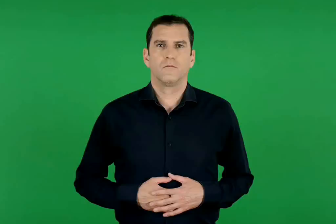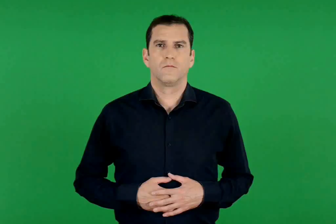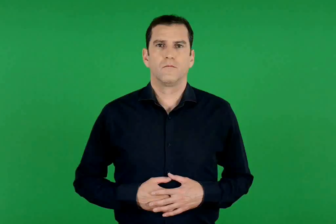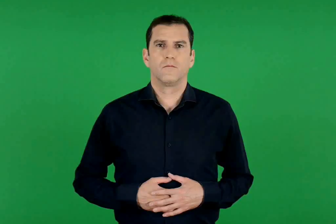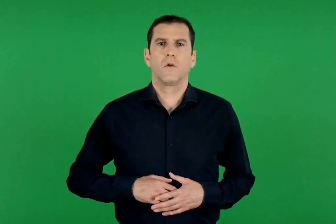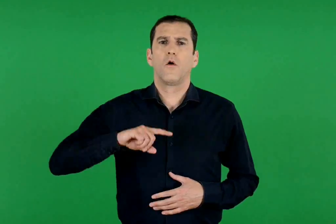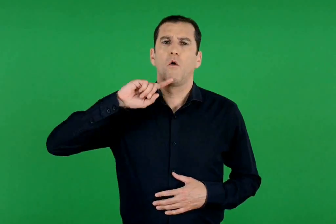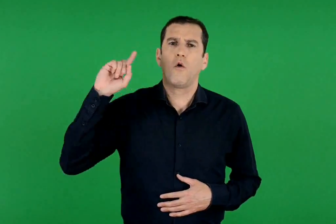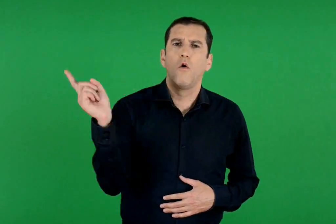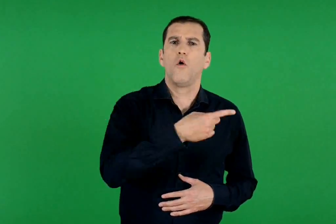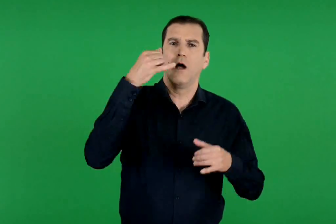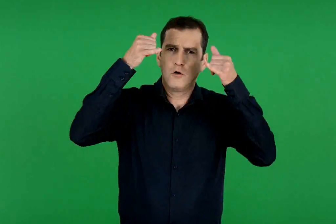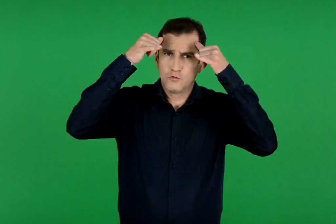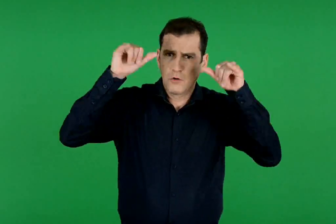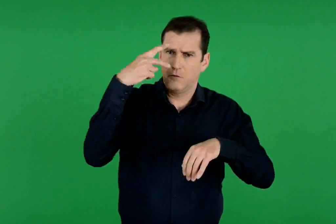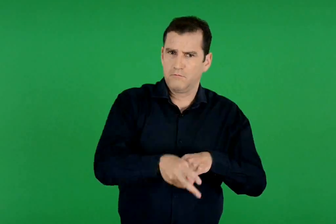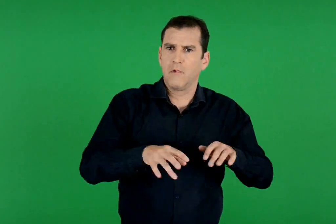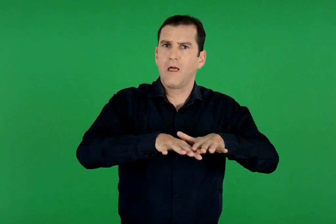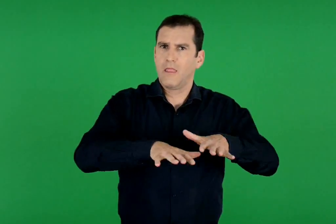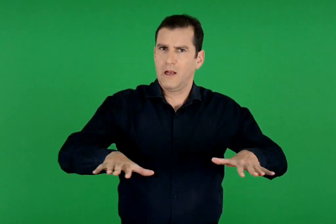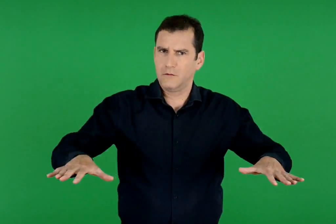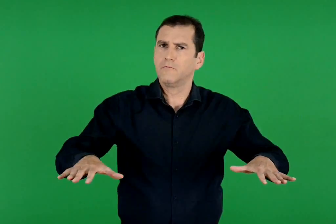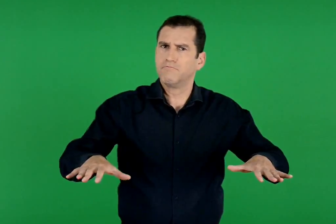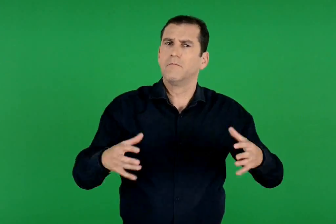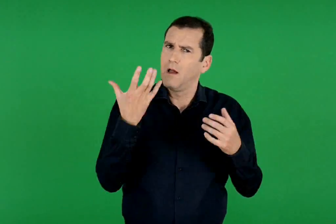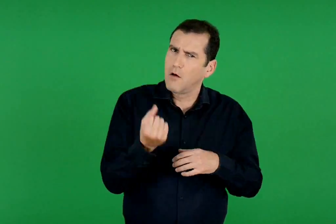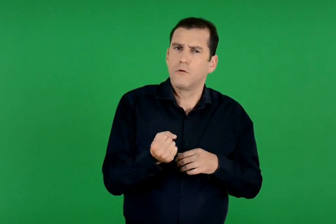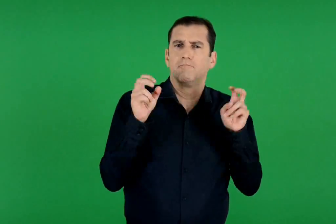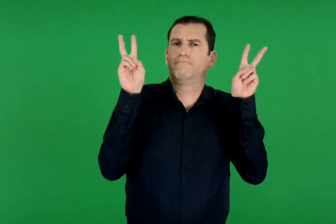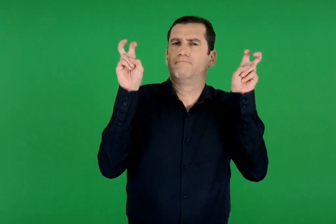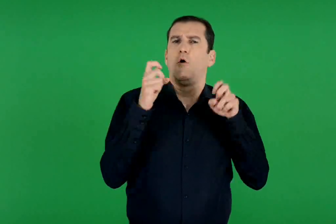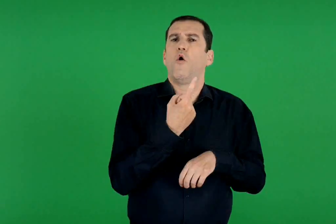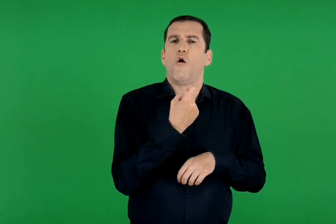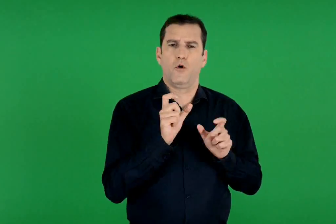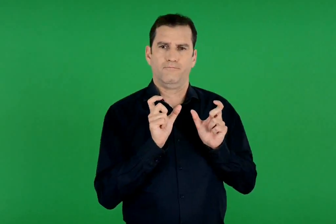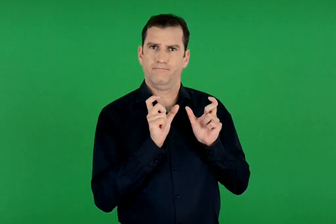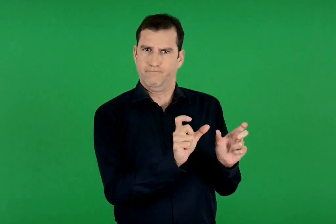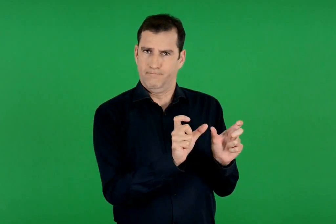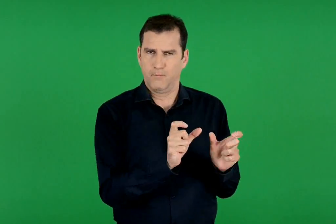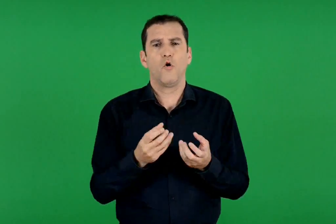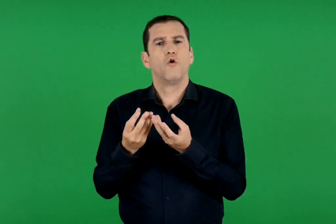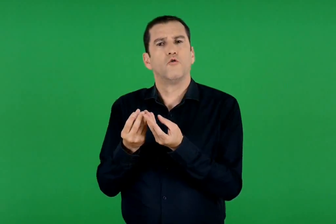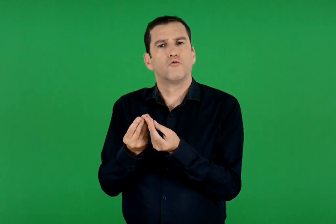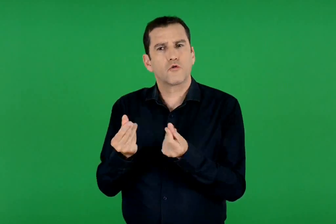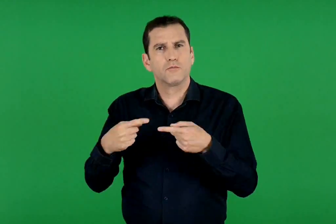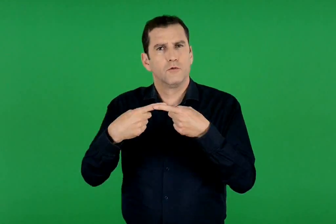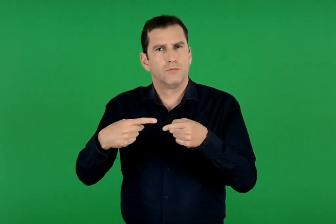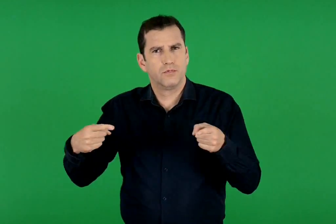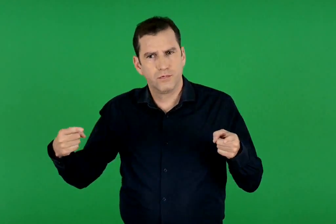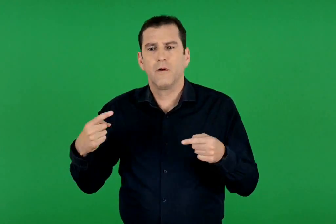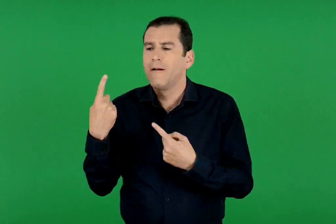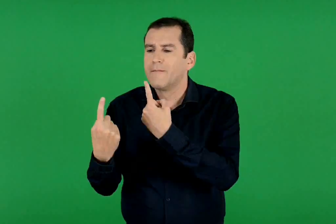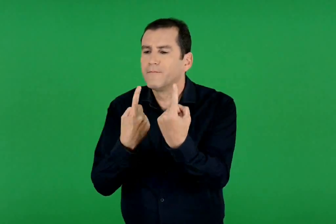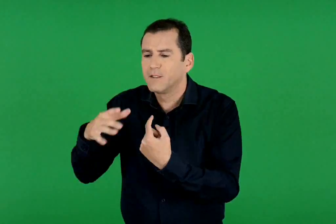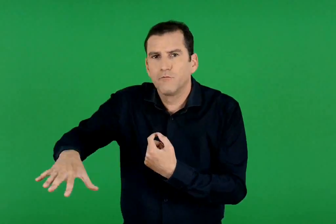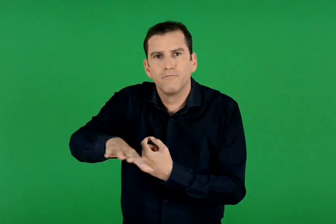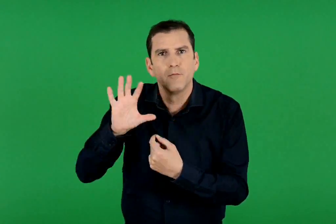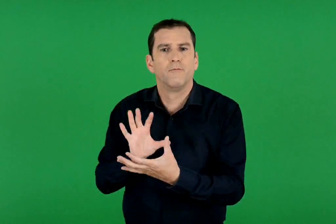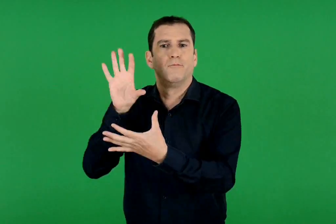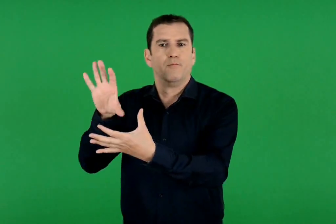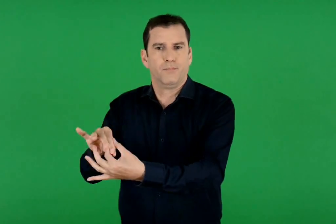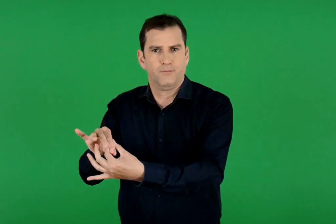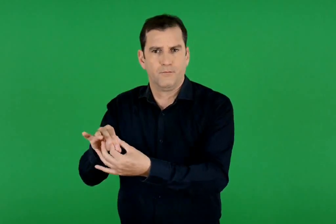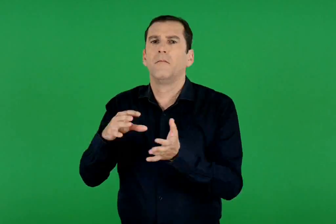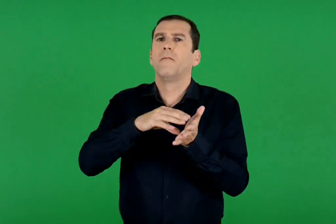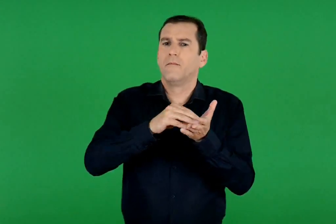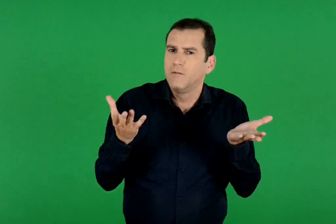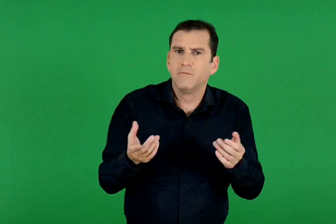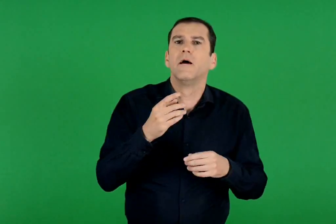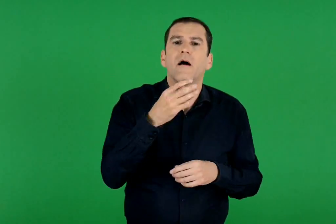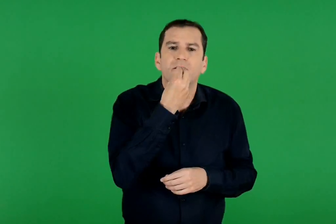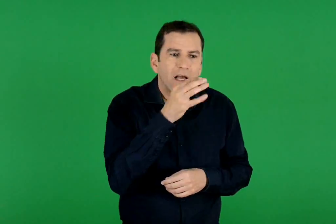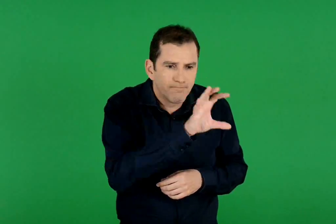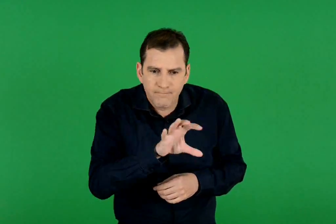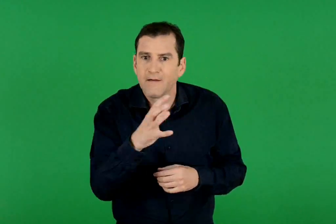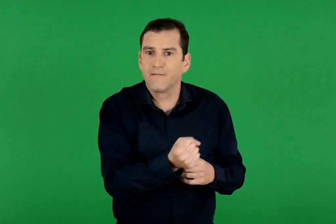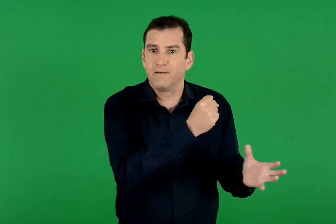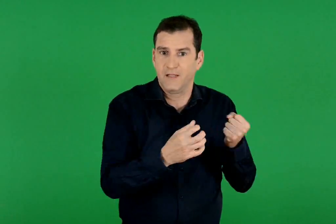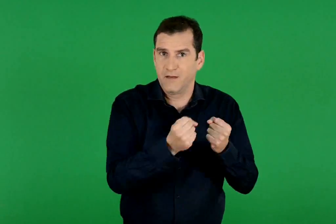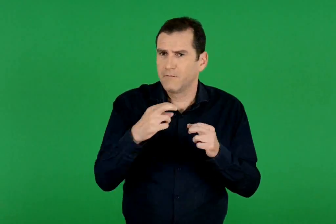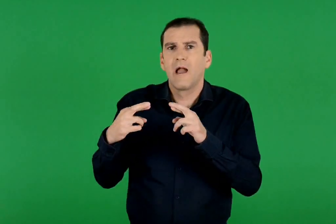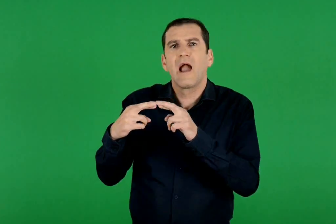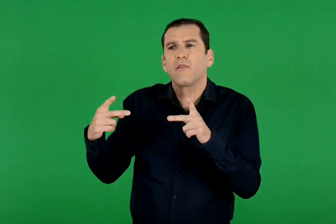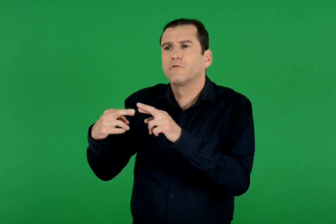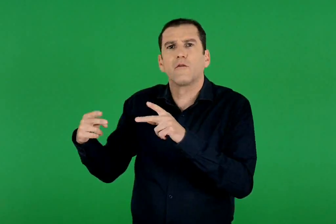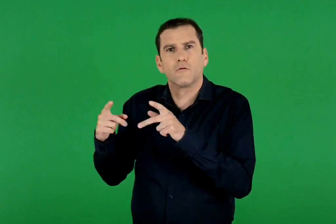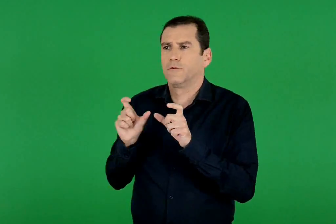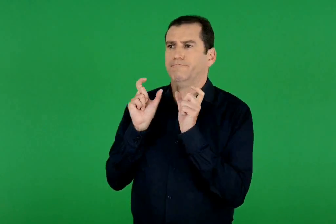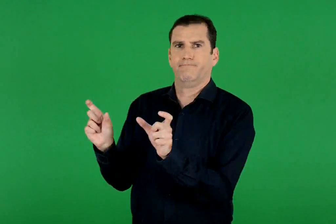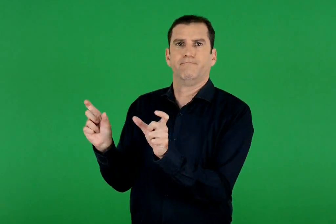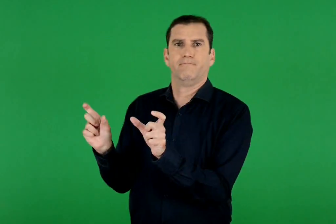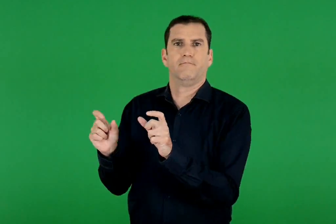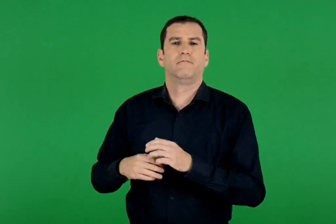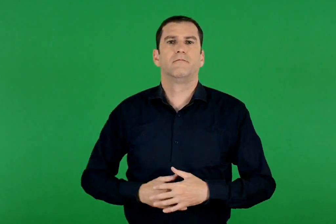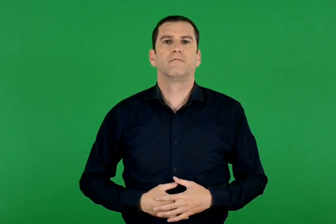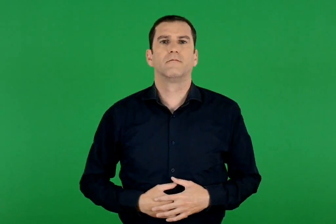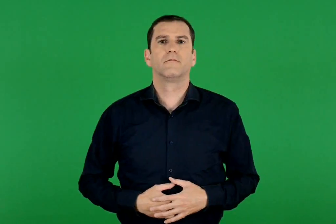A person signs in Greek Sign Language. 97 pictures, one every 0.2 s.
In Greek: όλα τα ζώα της θάλασσας έχουν όπλα και τρόπους για να προσαρμόζονται στο φυσικό τους περιβάλλον , να βρίσκουν δηλαδή την τροφή τους και να προστατεύονται από τους εχθρούς τους
